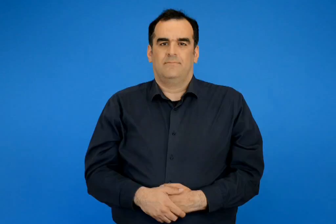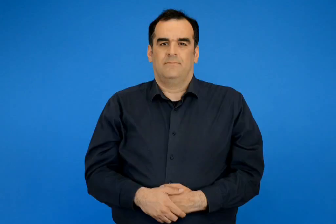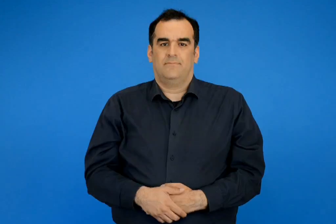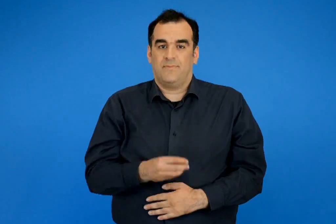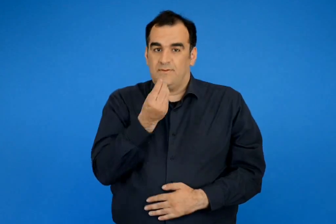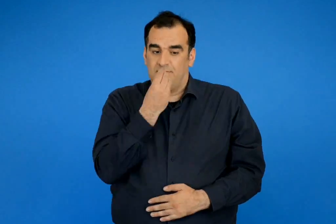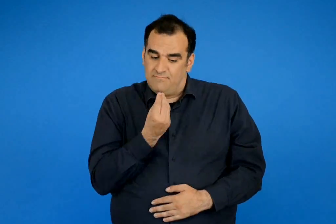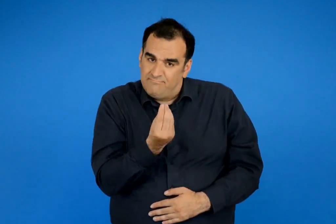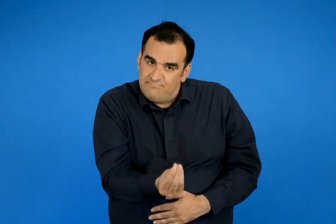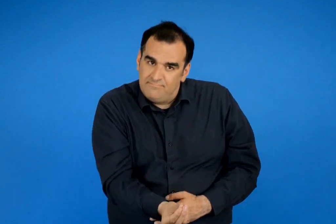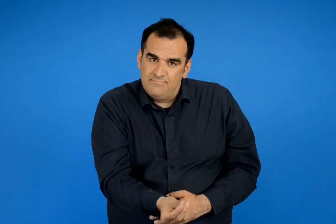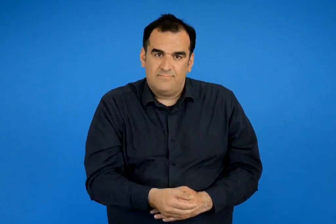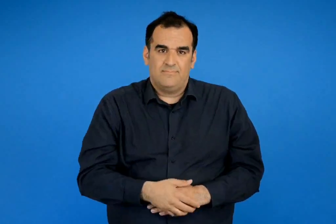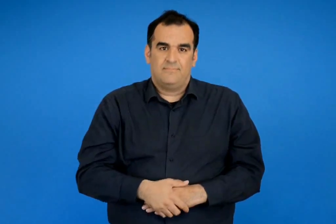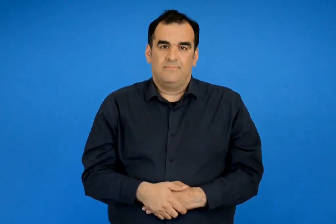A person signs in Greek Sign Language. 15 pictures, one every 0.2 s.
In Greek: τα ταΐζουν
